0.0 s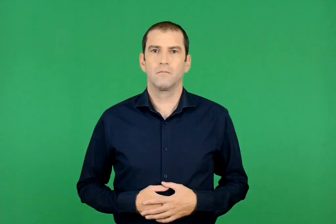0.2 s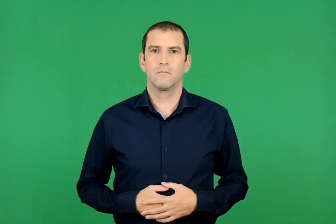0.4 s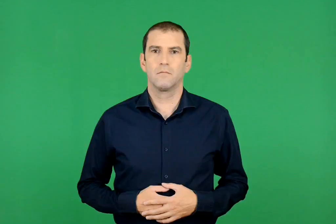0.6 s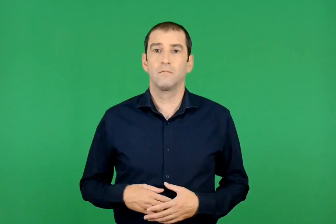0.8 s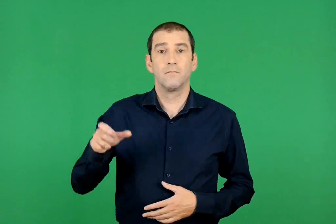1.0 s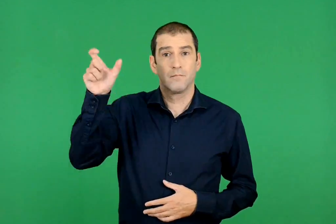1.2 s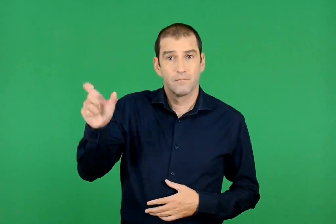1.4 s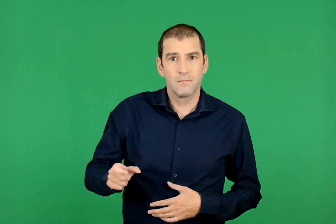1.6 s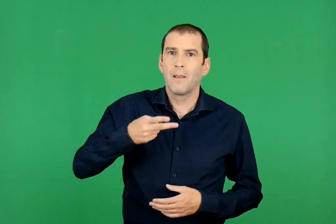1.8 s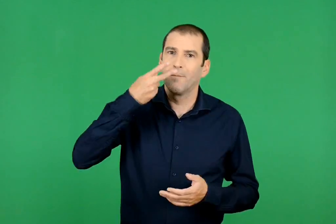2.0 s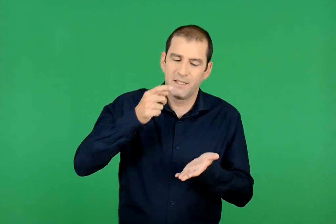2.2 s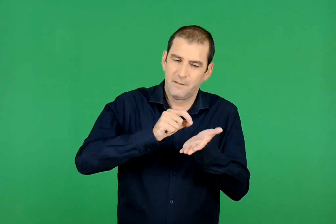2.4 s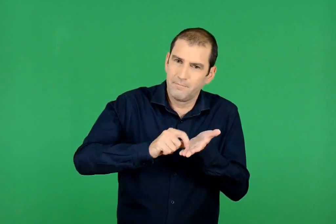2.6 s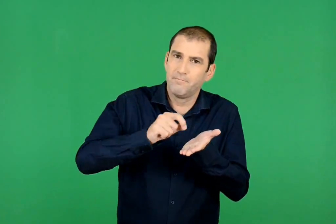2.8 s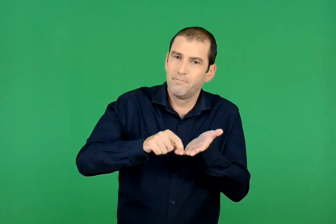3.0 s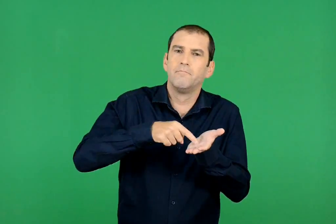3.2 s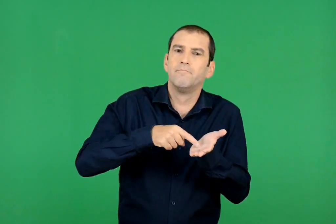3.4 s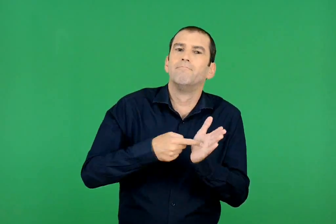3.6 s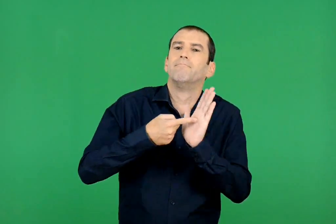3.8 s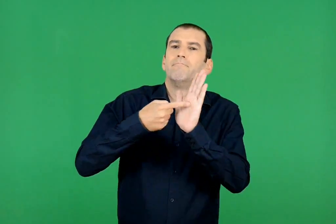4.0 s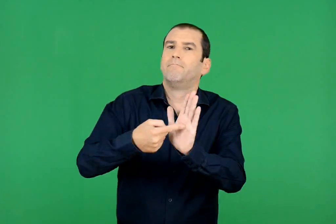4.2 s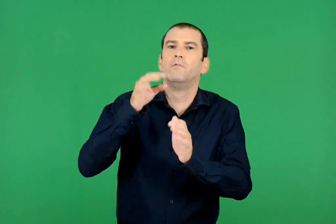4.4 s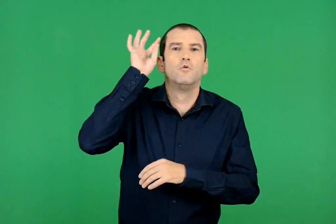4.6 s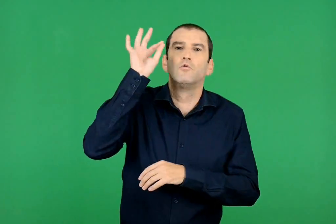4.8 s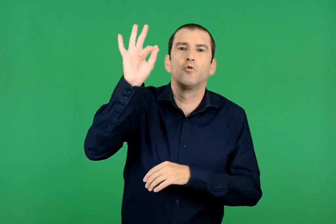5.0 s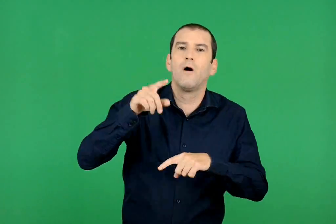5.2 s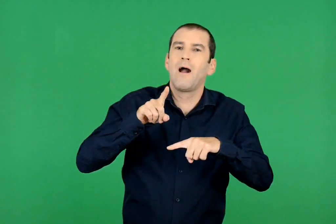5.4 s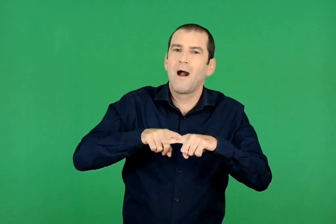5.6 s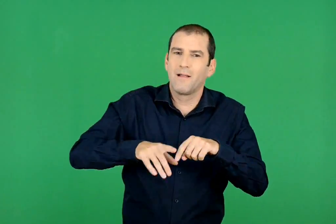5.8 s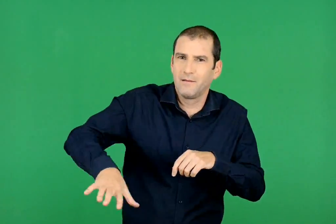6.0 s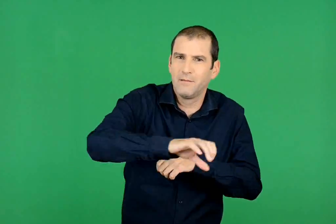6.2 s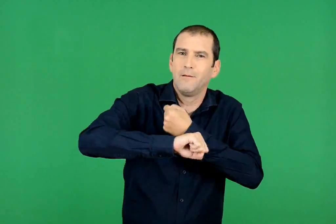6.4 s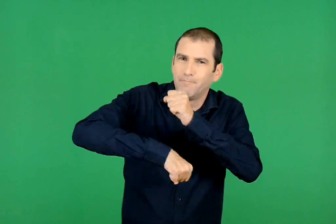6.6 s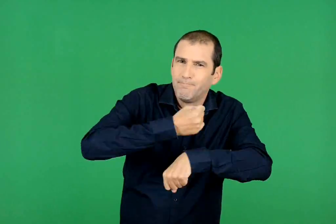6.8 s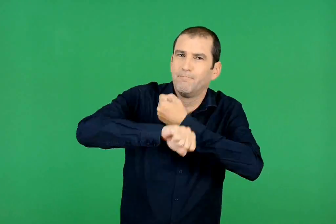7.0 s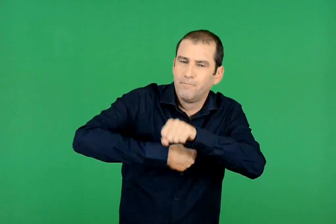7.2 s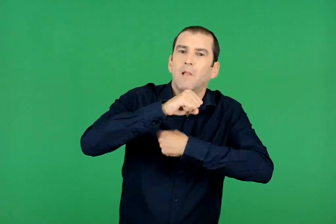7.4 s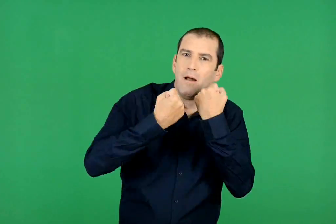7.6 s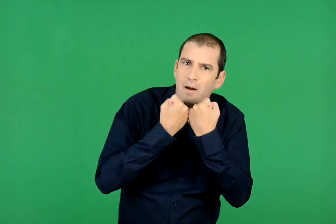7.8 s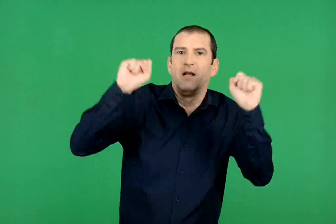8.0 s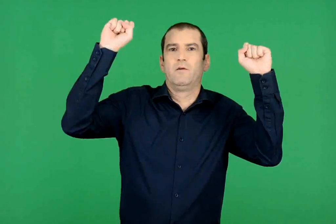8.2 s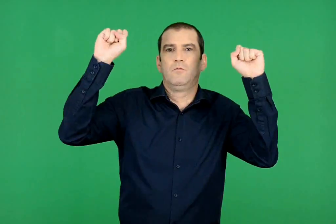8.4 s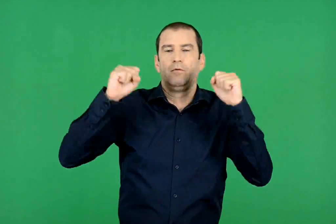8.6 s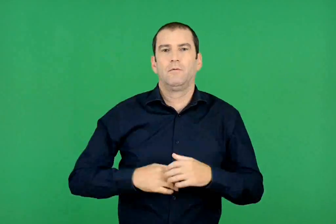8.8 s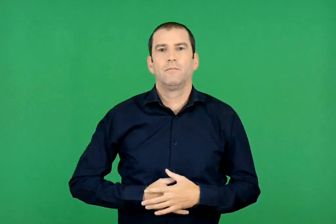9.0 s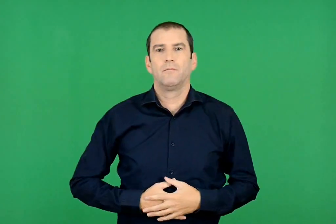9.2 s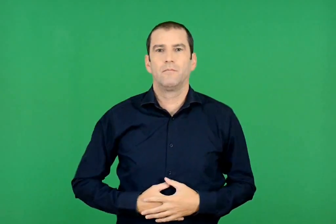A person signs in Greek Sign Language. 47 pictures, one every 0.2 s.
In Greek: με την ποίησή του εκφράζει τους αγώνες των ελλήνων για την απελευθέρωσή τους
